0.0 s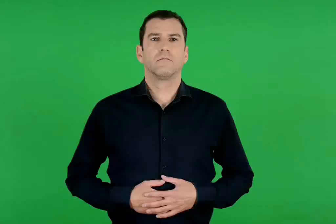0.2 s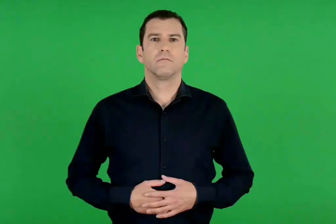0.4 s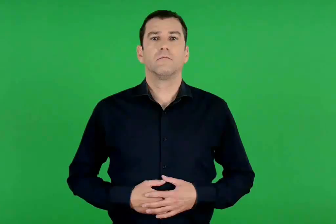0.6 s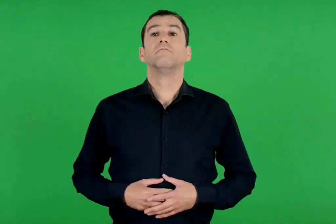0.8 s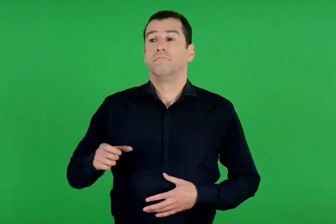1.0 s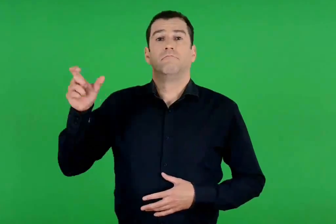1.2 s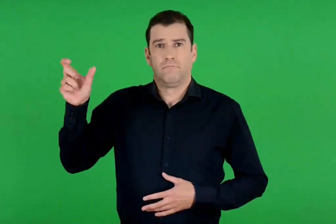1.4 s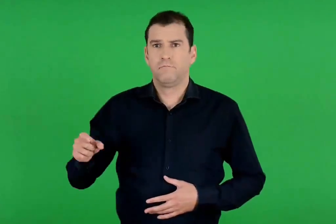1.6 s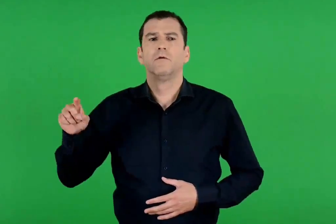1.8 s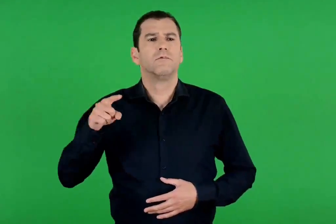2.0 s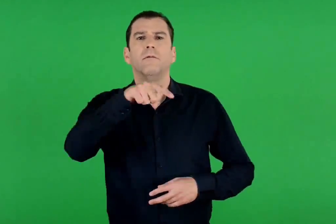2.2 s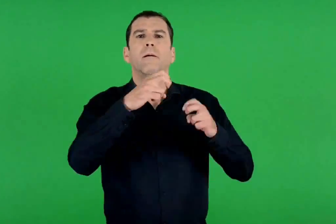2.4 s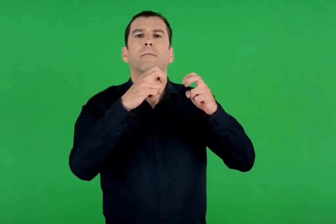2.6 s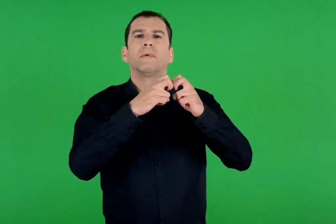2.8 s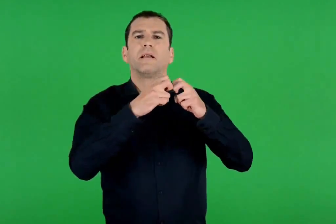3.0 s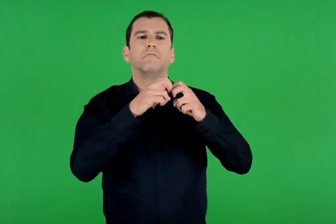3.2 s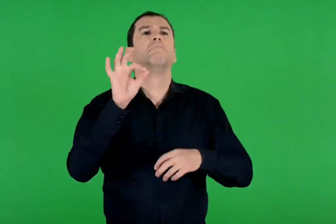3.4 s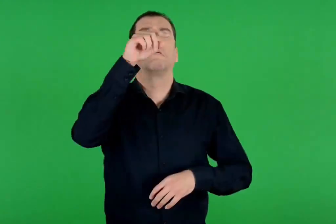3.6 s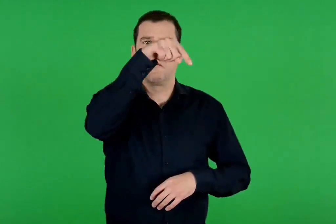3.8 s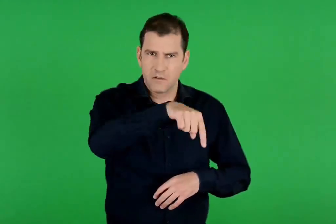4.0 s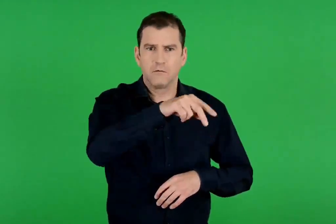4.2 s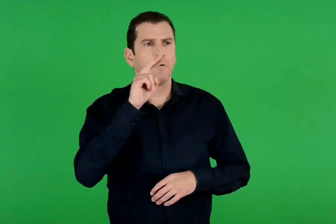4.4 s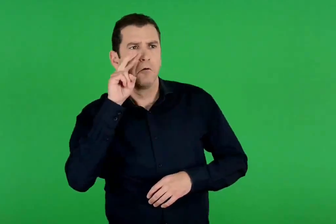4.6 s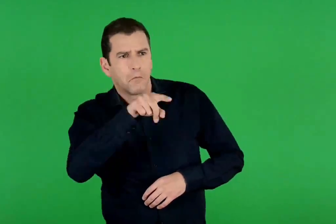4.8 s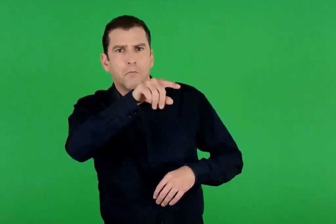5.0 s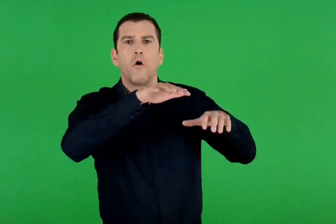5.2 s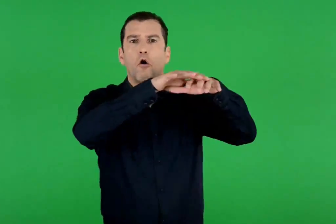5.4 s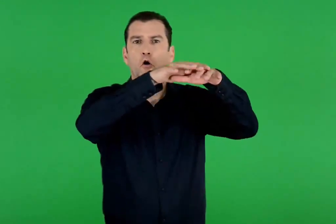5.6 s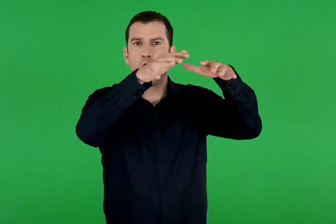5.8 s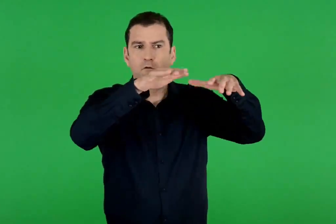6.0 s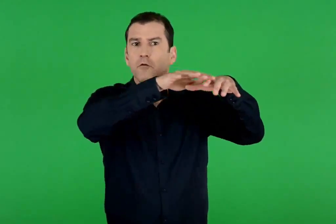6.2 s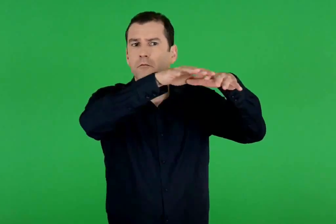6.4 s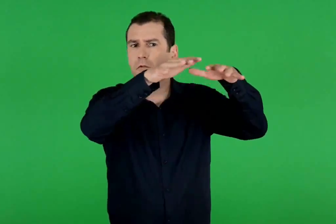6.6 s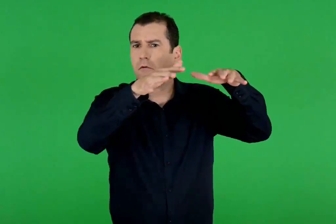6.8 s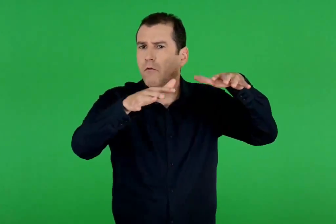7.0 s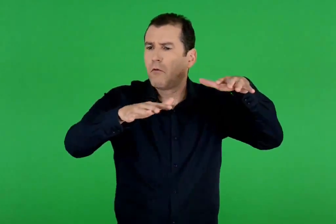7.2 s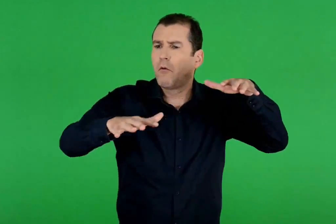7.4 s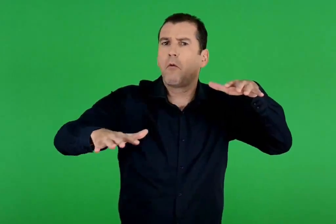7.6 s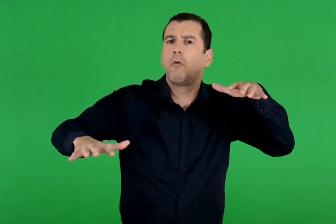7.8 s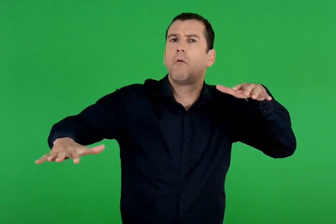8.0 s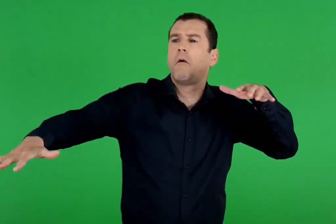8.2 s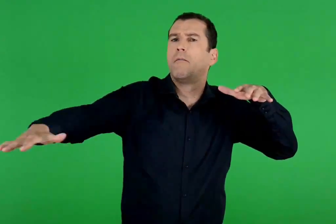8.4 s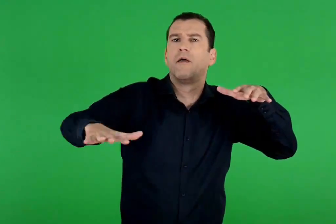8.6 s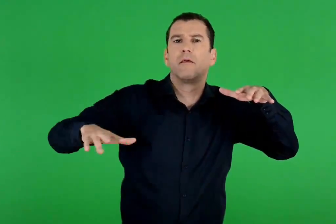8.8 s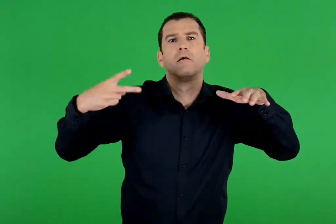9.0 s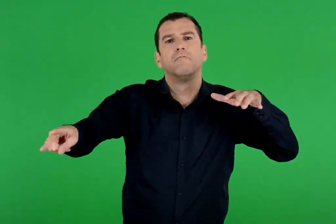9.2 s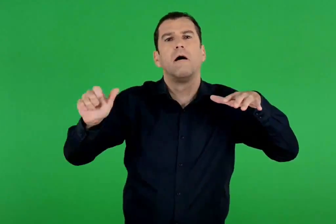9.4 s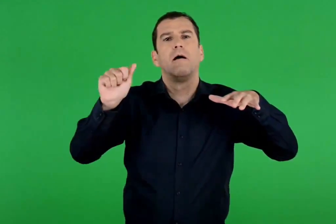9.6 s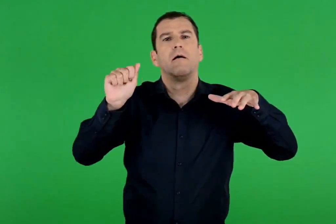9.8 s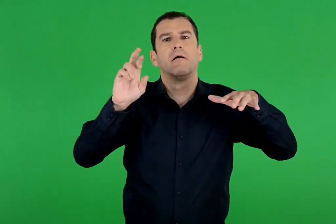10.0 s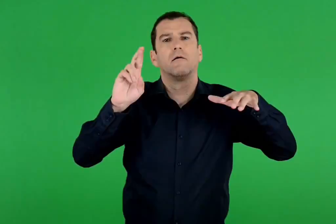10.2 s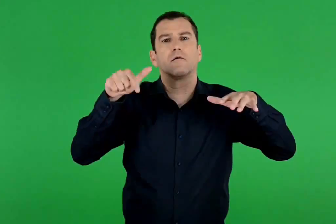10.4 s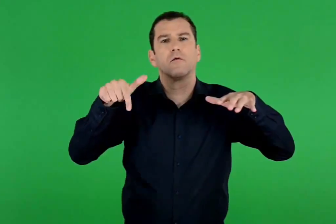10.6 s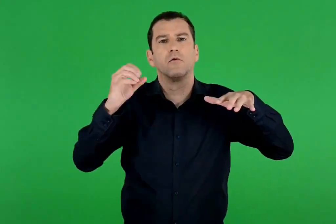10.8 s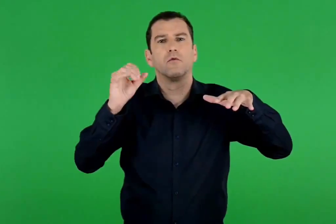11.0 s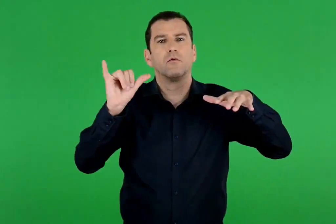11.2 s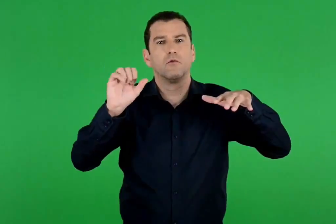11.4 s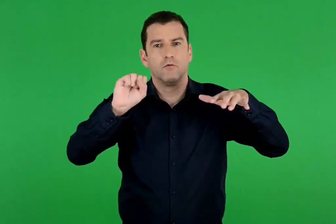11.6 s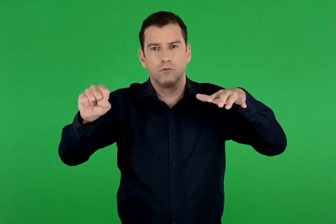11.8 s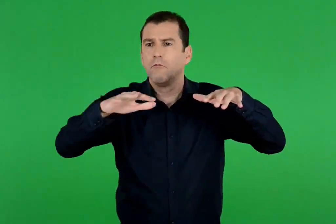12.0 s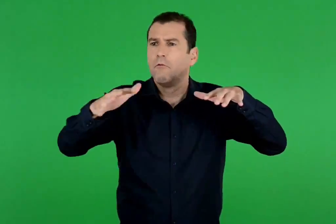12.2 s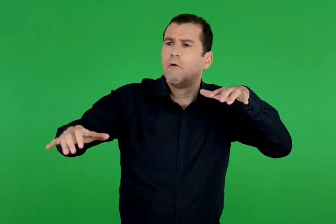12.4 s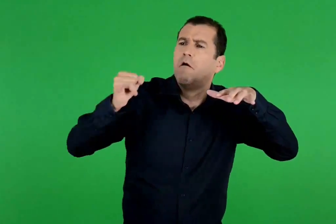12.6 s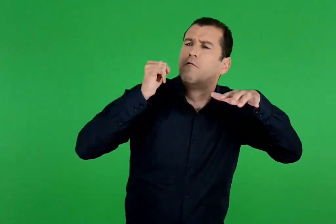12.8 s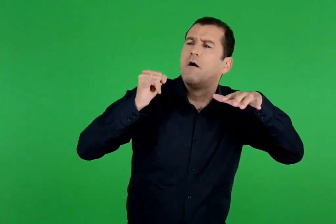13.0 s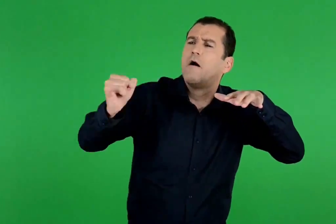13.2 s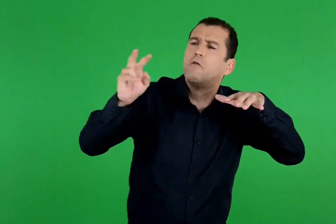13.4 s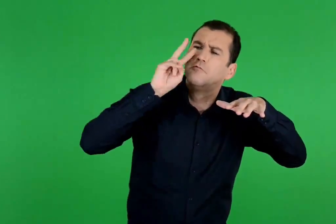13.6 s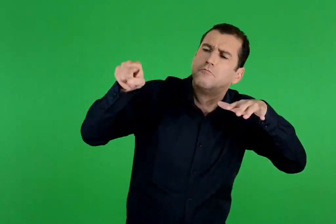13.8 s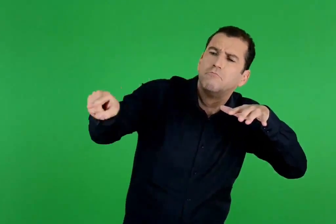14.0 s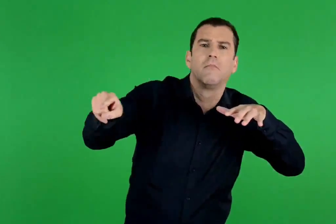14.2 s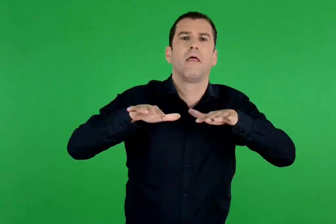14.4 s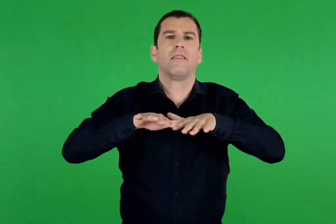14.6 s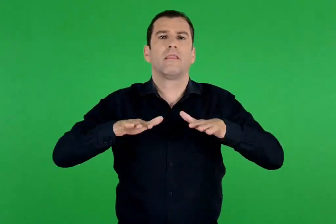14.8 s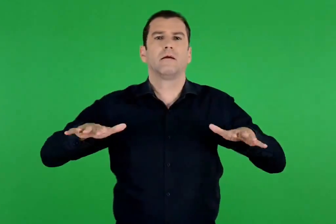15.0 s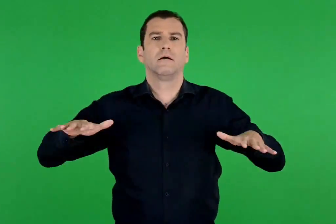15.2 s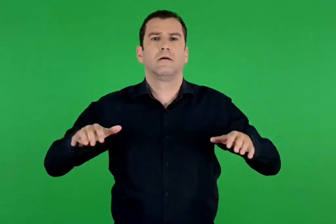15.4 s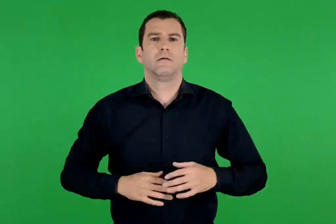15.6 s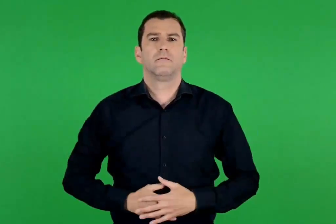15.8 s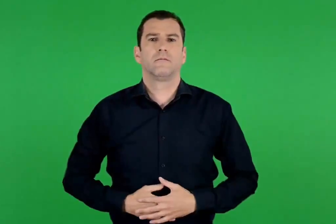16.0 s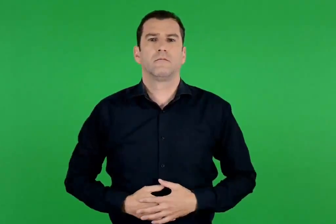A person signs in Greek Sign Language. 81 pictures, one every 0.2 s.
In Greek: κάποτε έφτασε και στις μυκήνες. είδε έναν λόφο που στα πόδια του απλωνόταν η πεδιάδα του άργους και στο βάθος φαινόταν η θάλασσα
